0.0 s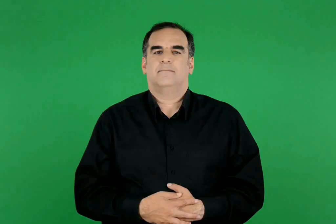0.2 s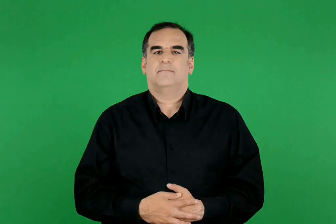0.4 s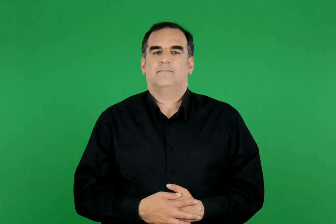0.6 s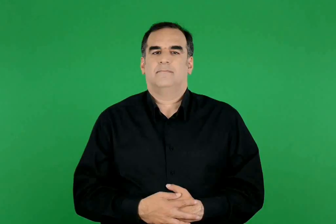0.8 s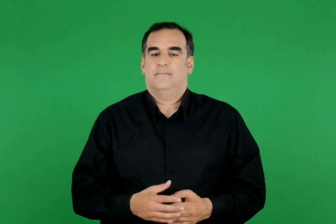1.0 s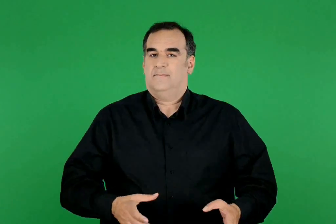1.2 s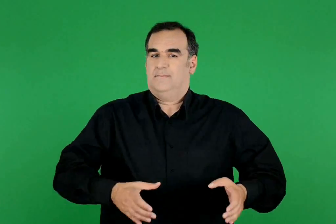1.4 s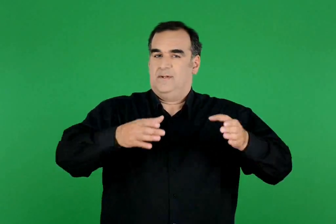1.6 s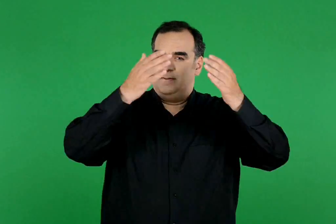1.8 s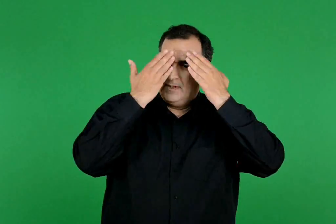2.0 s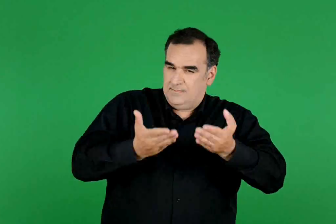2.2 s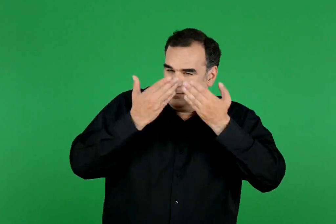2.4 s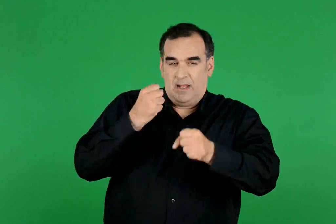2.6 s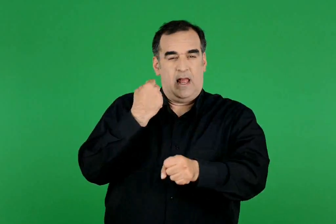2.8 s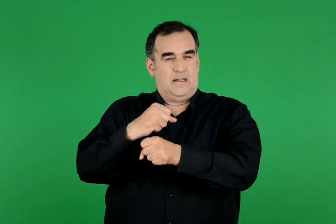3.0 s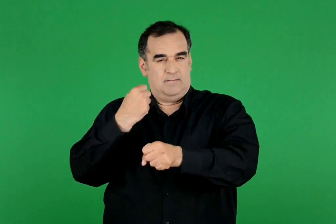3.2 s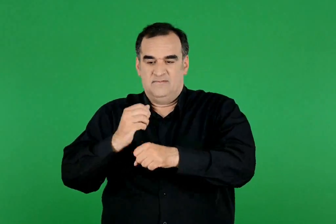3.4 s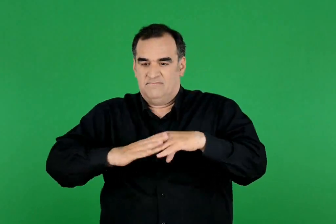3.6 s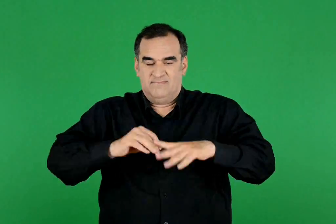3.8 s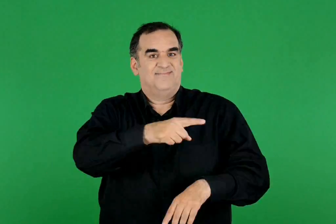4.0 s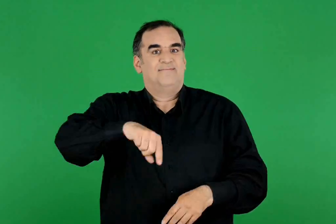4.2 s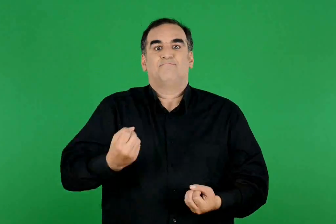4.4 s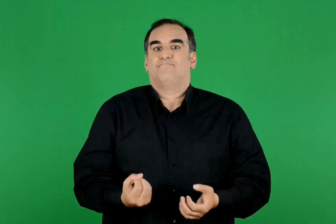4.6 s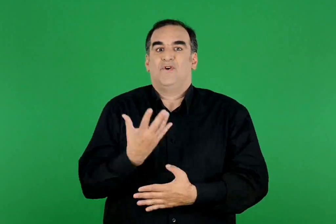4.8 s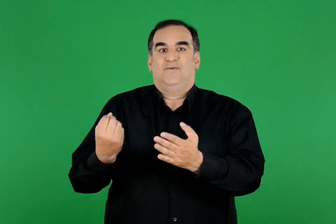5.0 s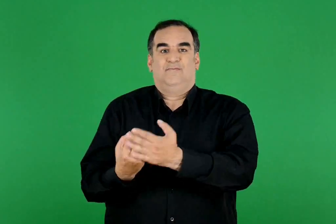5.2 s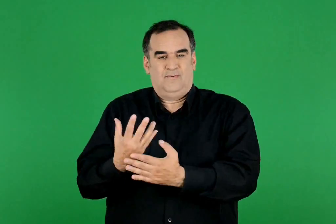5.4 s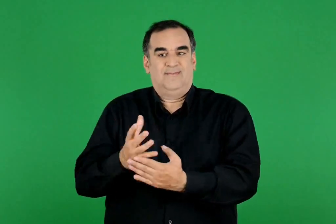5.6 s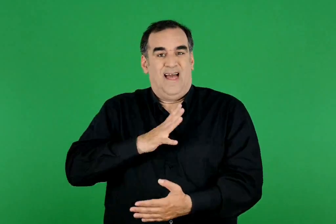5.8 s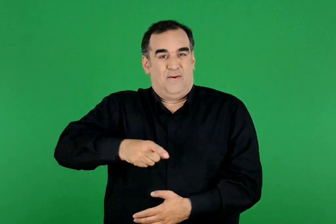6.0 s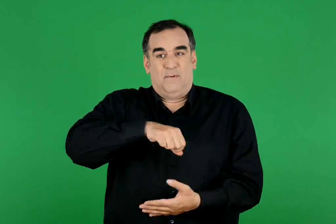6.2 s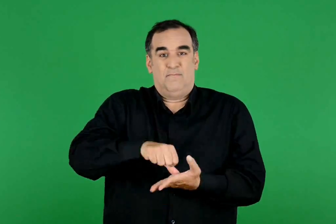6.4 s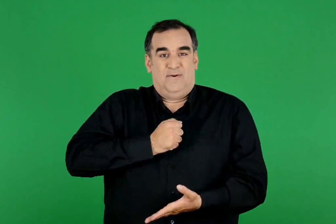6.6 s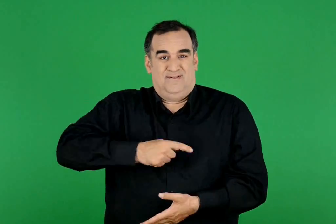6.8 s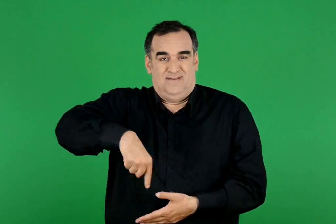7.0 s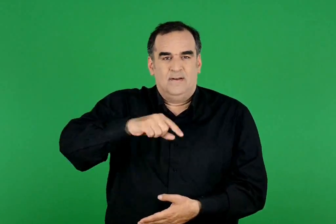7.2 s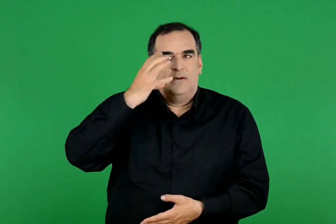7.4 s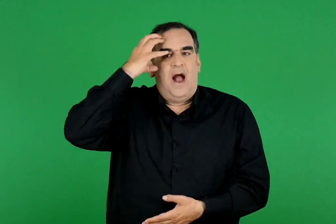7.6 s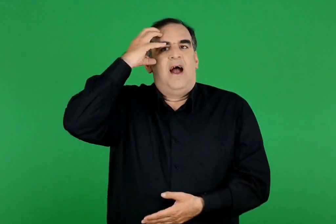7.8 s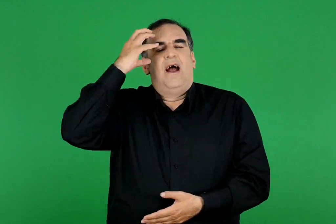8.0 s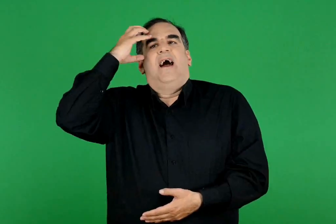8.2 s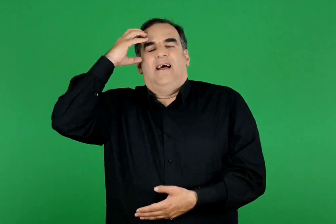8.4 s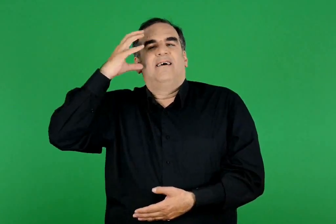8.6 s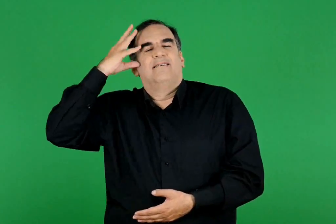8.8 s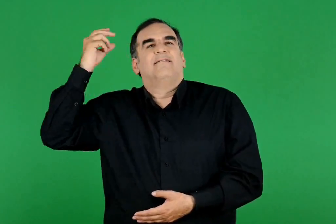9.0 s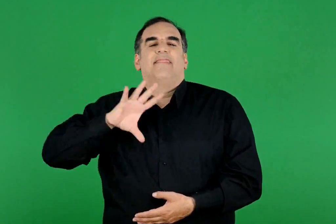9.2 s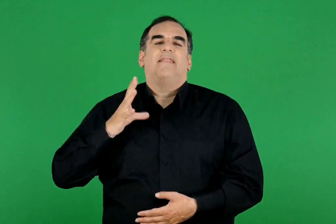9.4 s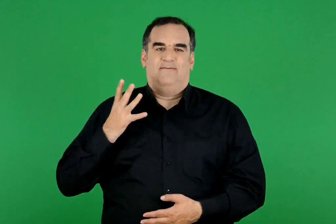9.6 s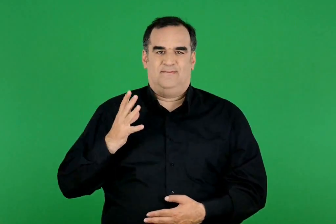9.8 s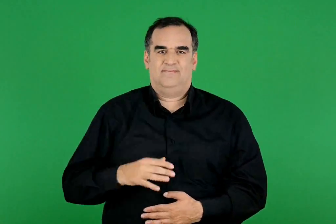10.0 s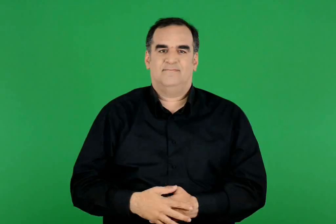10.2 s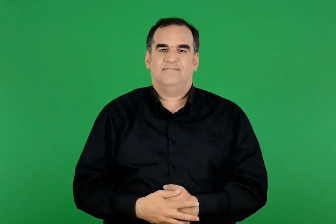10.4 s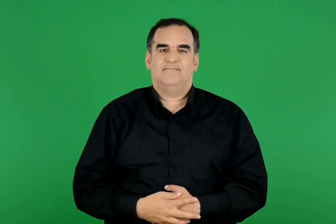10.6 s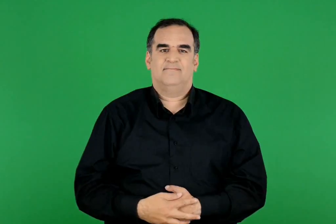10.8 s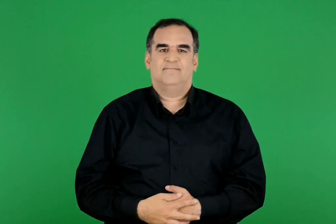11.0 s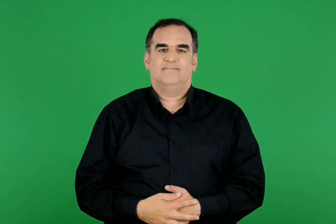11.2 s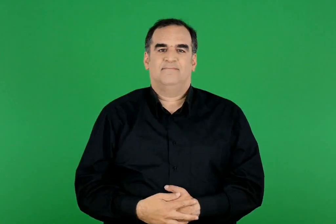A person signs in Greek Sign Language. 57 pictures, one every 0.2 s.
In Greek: νεότερα μνημεία και αγάλματα , που φτιάχτηκαν για να θυμίζουν όσα οι άνθρωποι της πόλης μου δεν θέλουν να ξεχάσουν
